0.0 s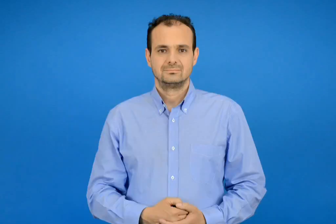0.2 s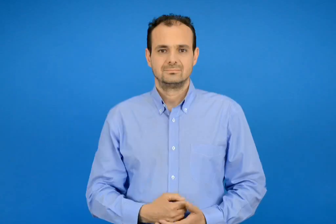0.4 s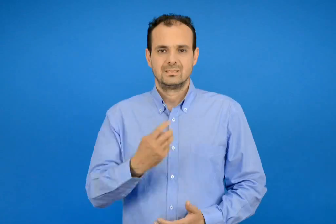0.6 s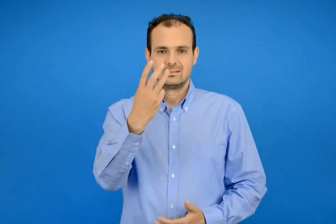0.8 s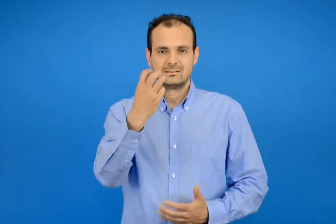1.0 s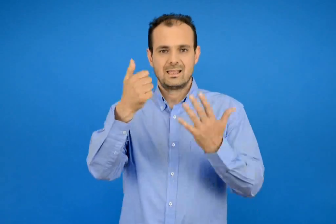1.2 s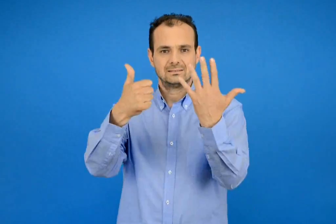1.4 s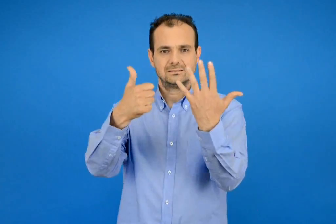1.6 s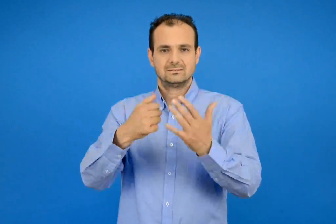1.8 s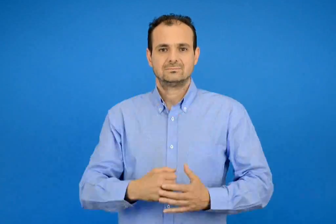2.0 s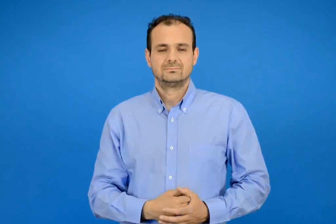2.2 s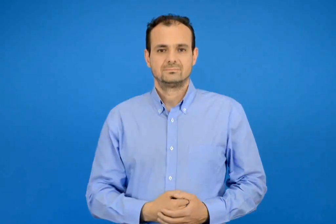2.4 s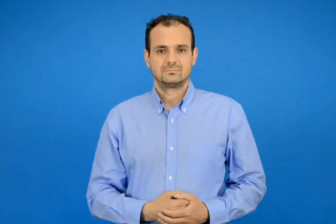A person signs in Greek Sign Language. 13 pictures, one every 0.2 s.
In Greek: τριάντα έξι
